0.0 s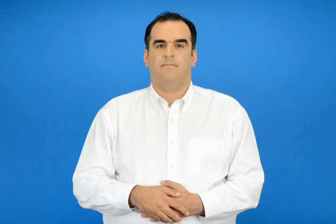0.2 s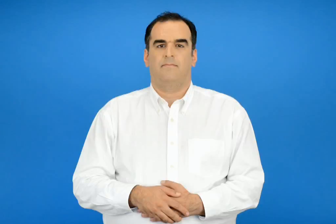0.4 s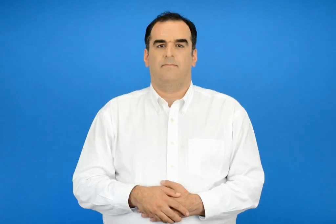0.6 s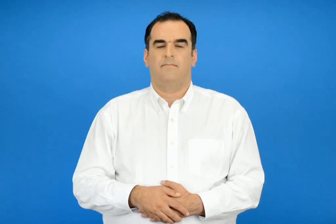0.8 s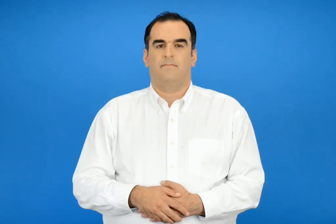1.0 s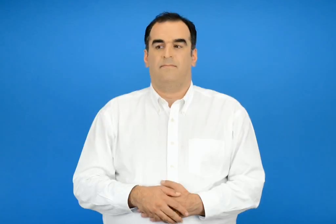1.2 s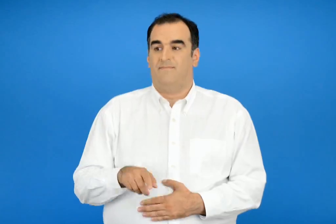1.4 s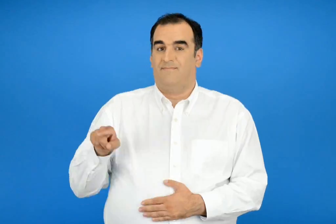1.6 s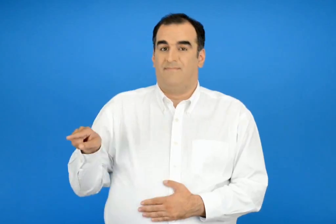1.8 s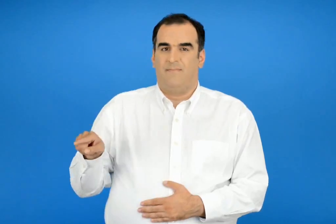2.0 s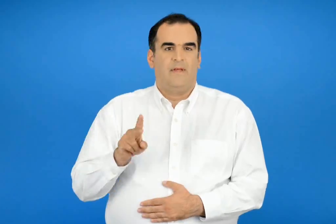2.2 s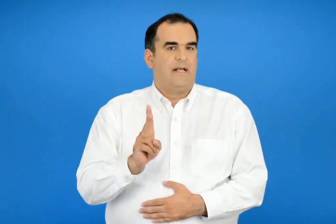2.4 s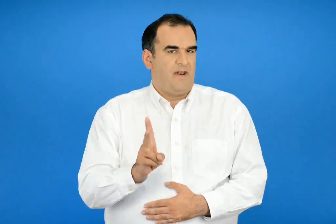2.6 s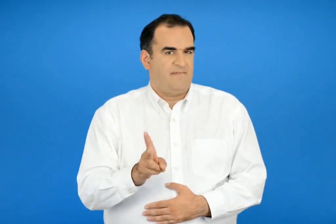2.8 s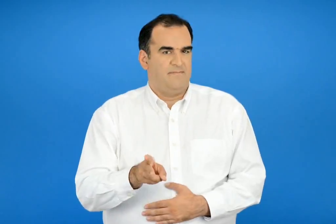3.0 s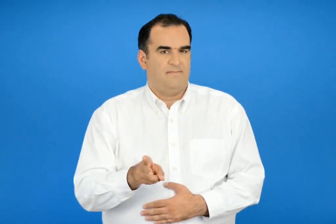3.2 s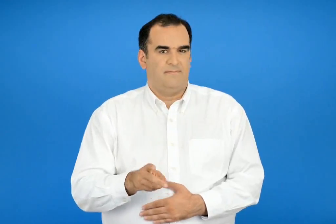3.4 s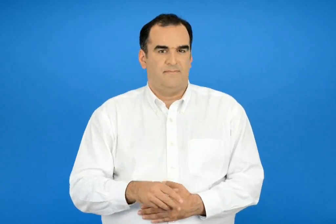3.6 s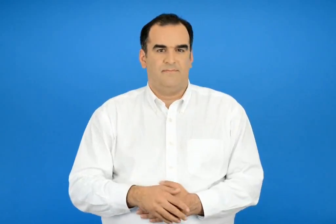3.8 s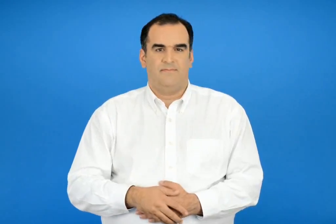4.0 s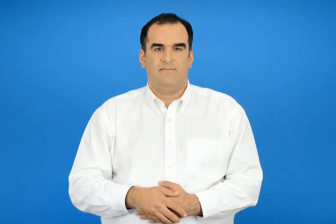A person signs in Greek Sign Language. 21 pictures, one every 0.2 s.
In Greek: κινδυνεύει
